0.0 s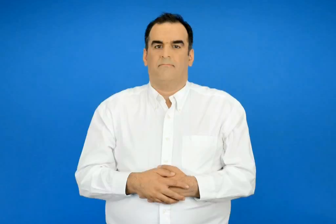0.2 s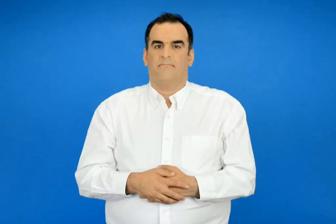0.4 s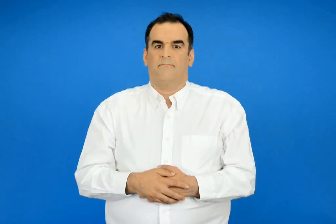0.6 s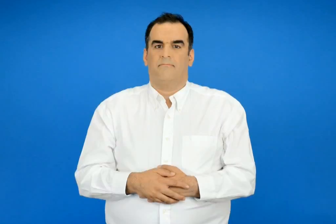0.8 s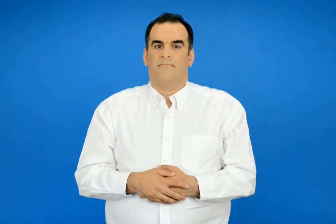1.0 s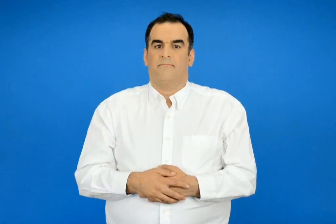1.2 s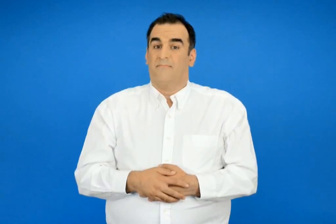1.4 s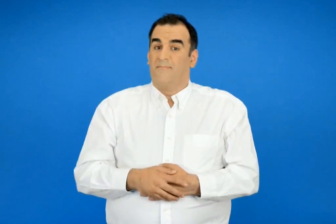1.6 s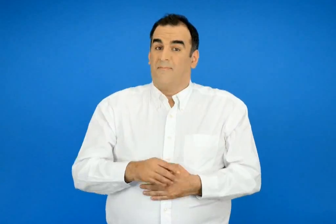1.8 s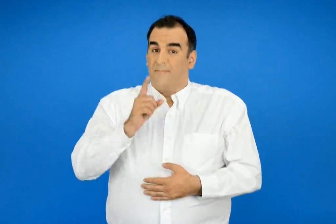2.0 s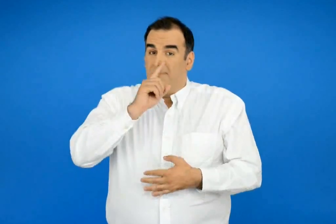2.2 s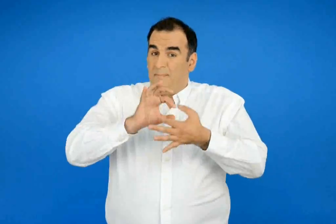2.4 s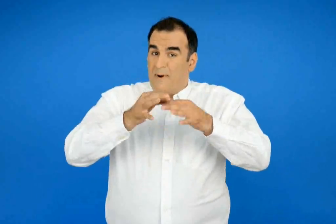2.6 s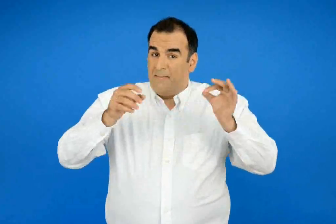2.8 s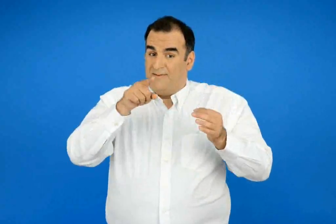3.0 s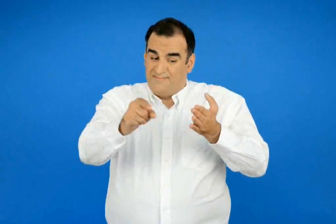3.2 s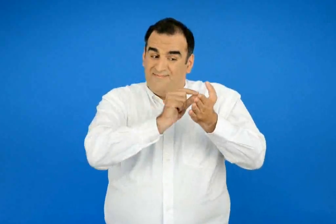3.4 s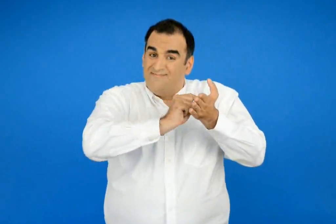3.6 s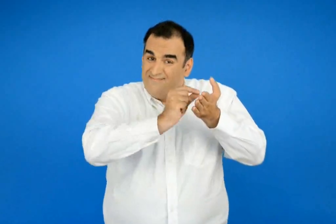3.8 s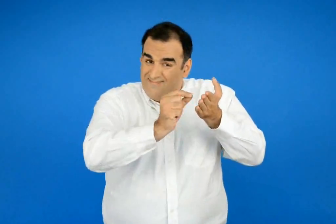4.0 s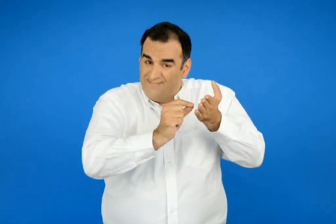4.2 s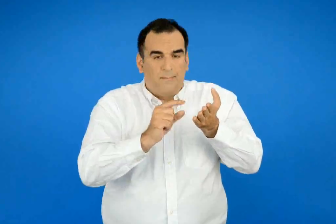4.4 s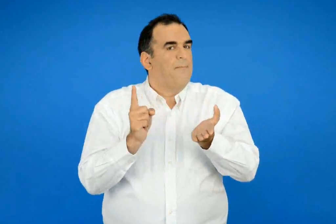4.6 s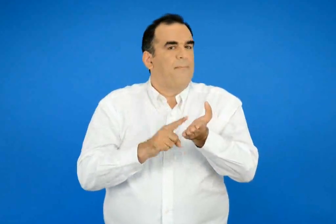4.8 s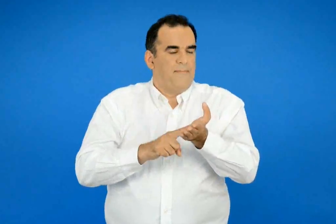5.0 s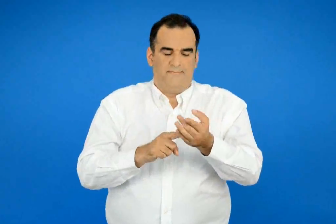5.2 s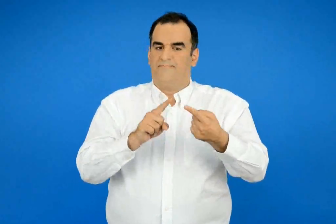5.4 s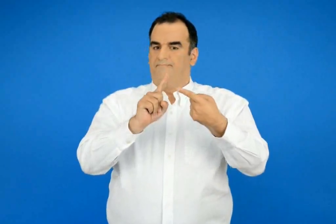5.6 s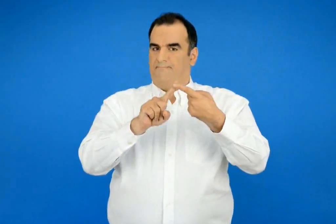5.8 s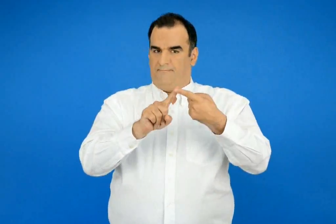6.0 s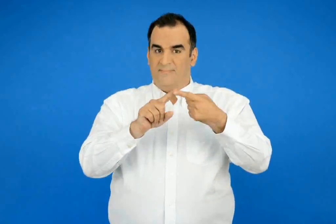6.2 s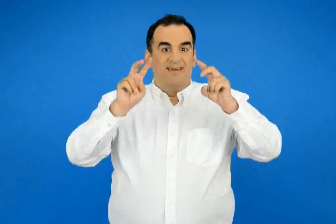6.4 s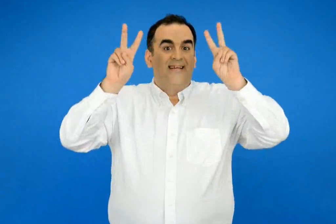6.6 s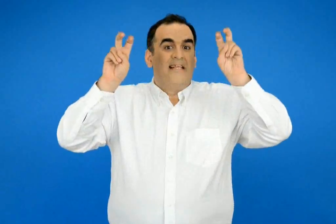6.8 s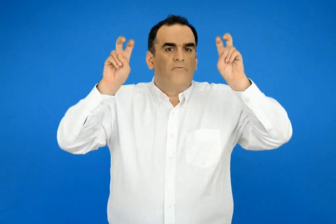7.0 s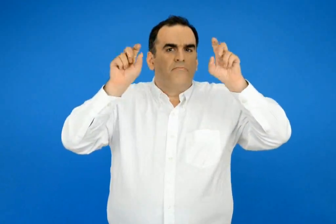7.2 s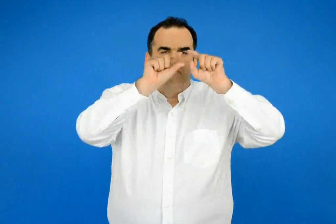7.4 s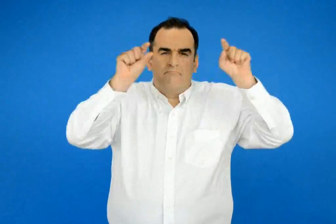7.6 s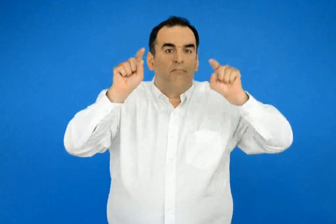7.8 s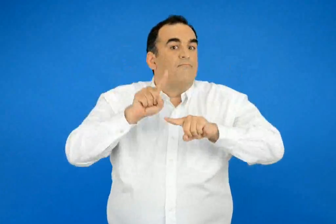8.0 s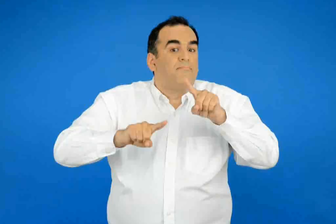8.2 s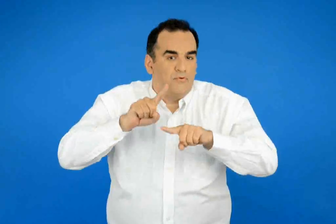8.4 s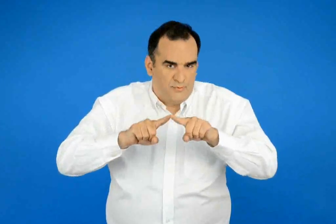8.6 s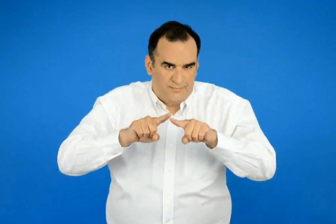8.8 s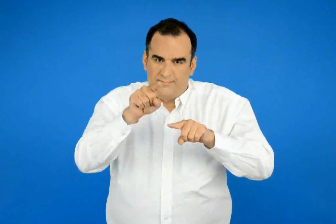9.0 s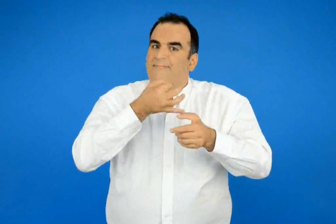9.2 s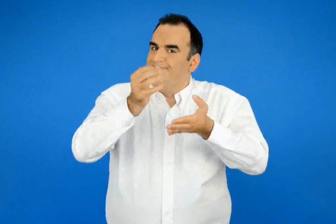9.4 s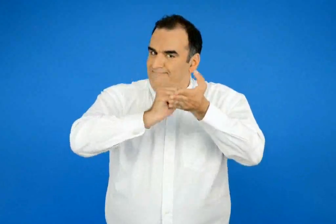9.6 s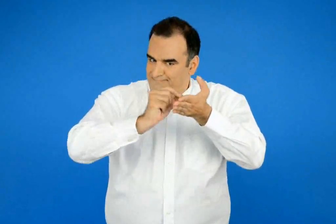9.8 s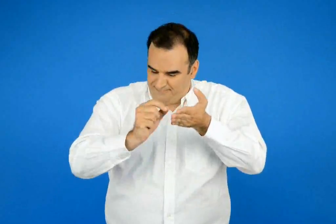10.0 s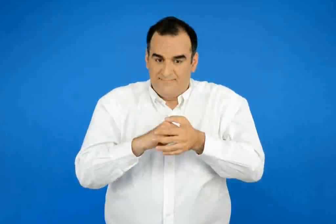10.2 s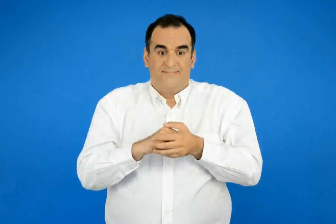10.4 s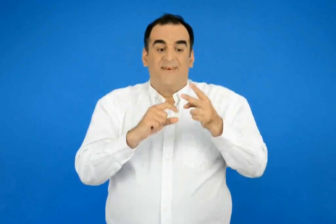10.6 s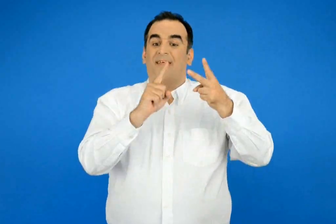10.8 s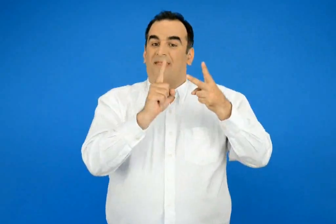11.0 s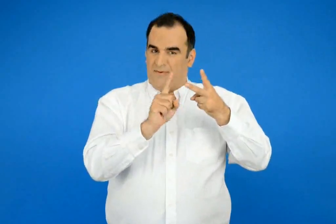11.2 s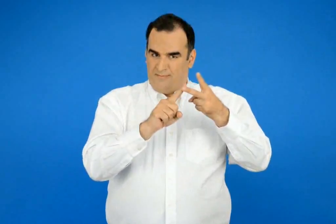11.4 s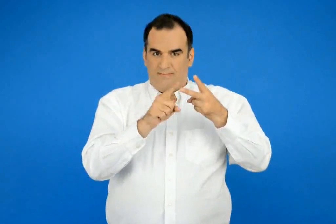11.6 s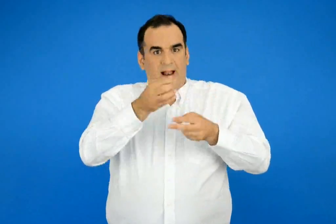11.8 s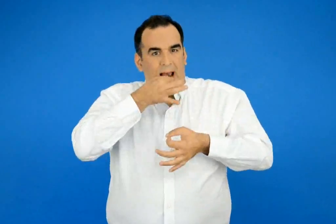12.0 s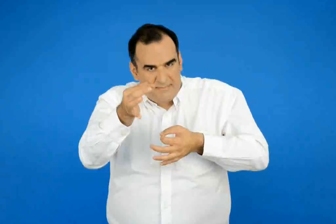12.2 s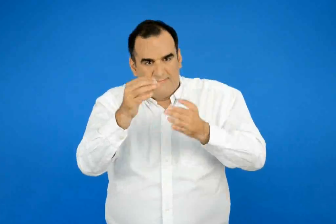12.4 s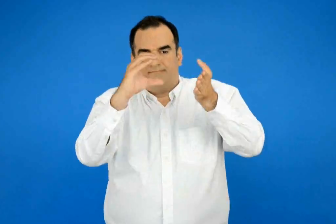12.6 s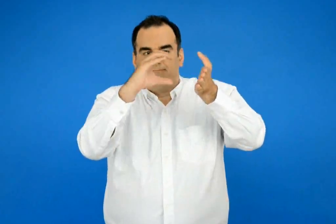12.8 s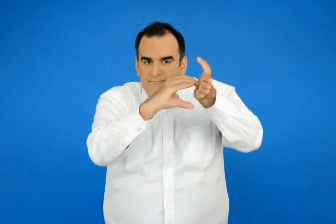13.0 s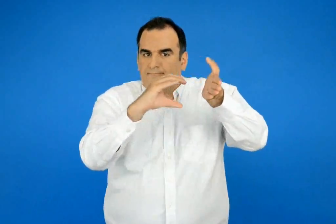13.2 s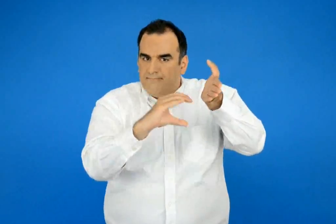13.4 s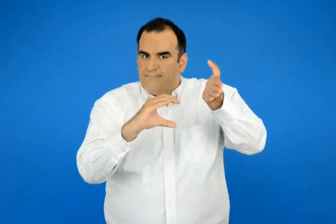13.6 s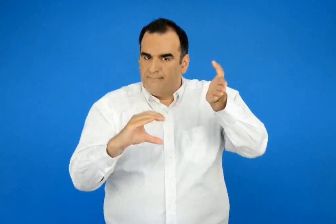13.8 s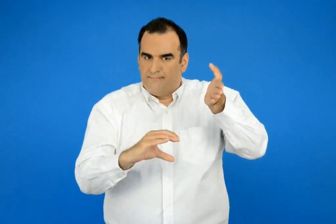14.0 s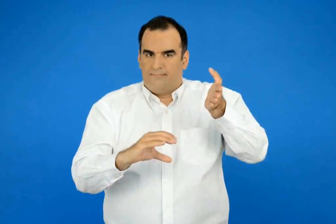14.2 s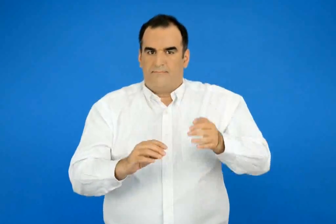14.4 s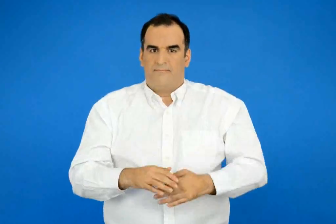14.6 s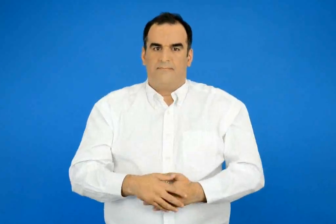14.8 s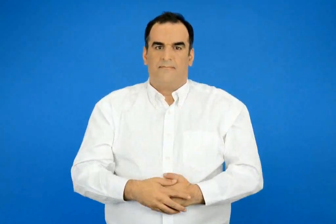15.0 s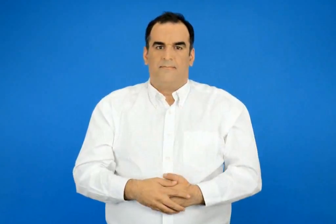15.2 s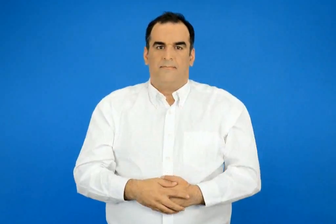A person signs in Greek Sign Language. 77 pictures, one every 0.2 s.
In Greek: για να φτιάξεις ένα παραμύθι πρέπει 1 να πεις ποιός είναι ο τίτλος του2 να πεις χωριστά
